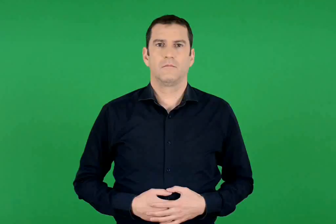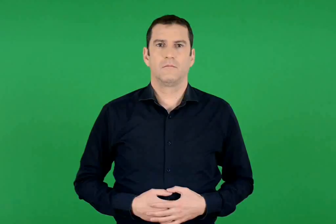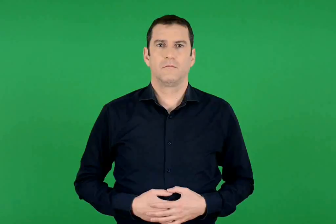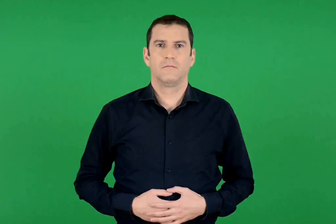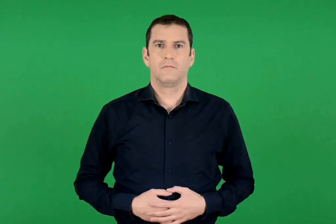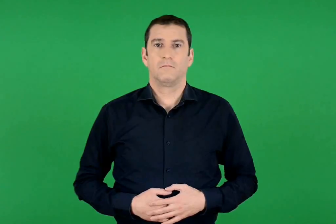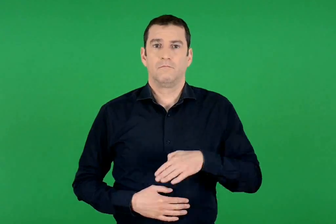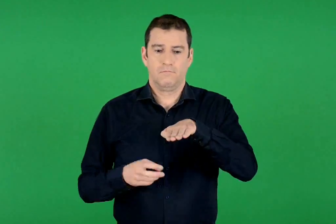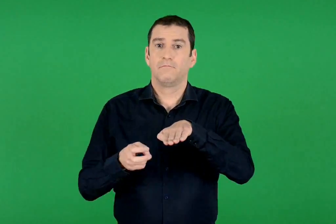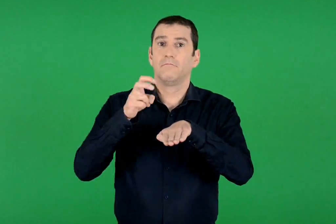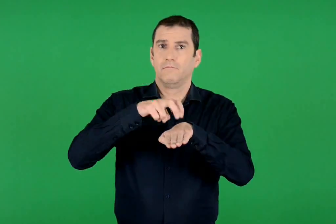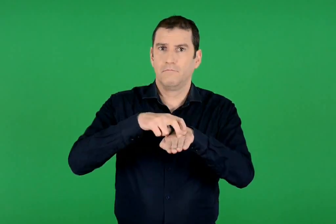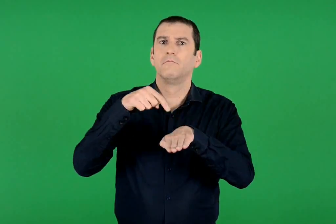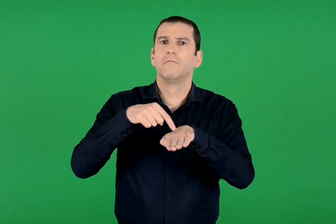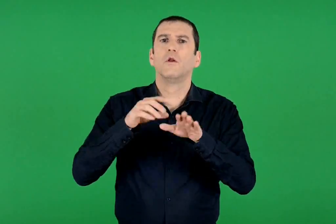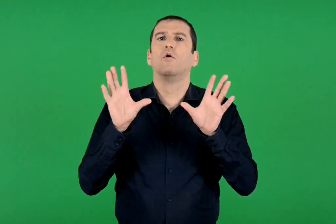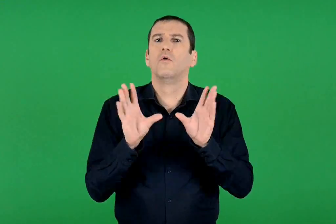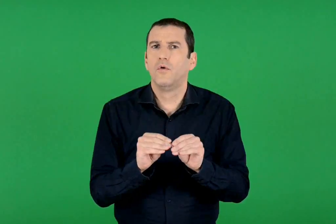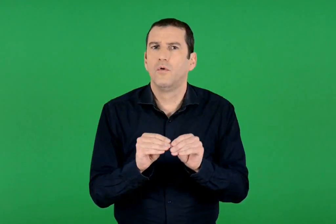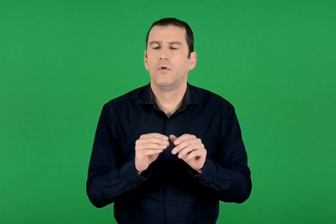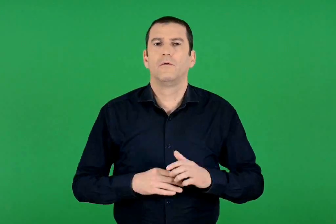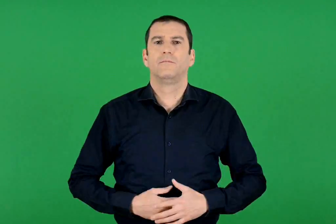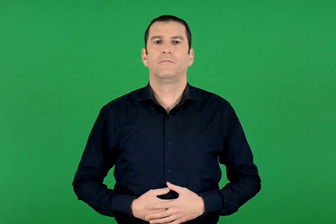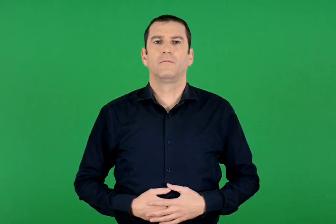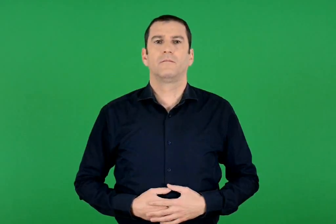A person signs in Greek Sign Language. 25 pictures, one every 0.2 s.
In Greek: που διακρίνονται σε μέσα
